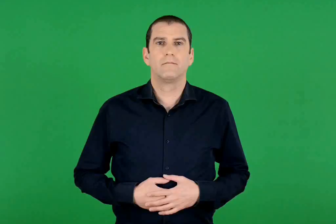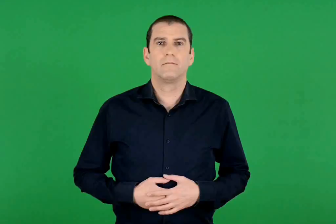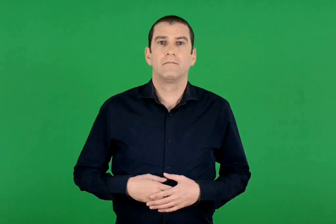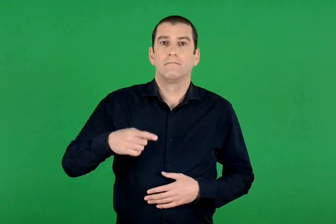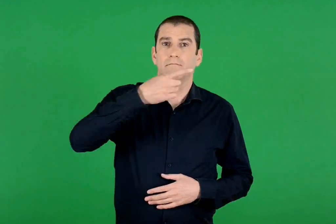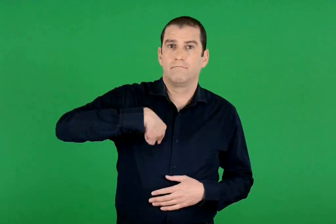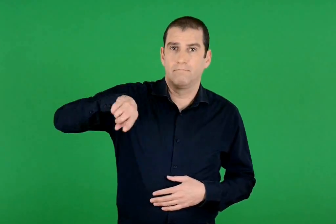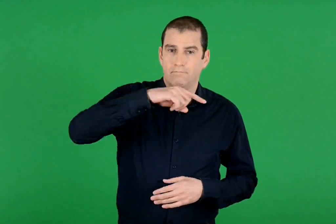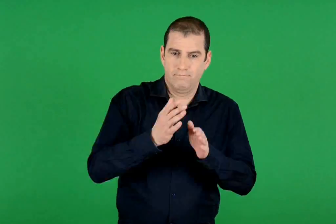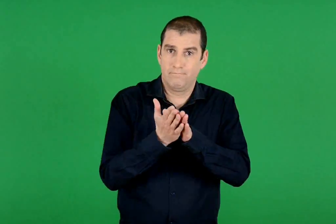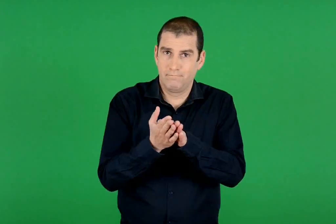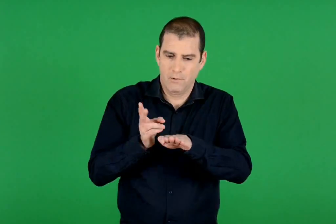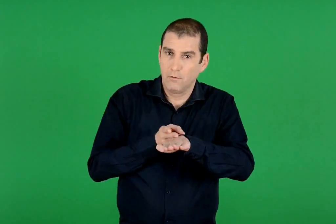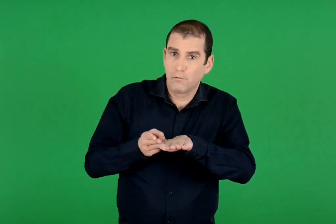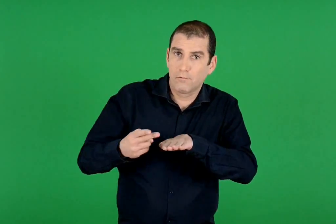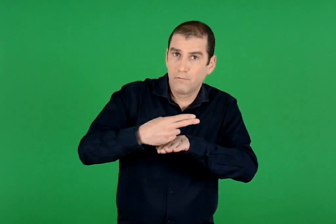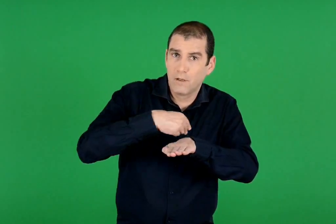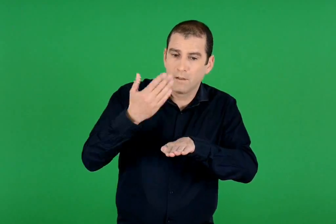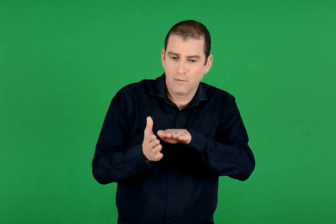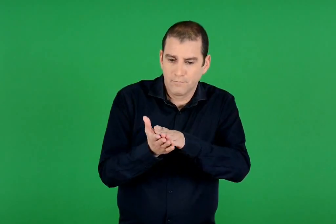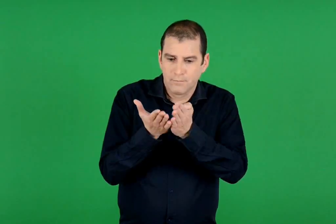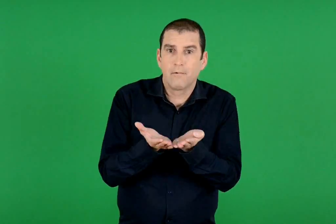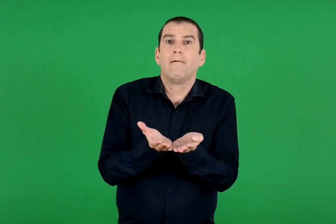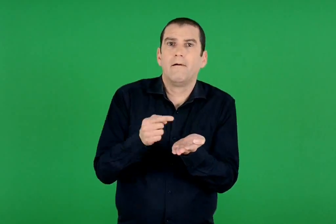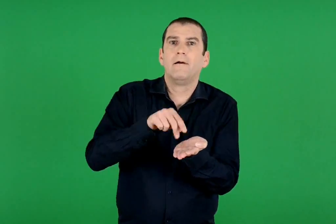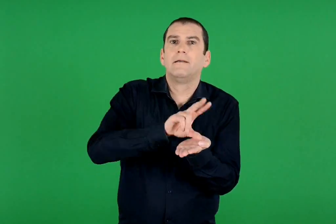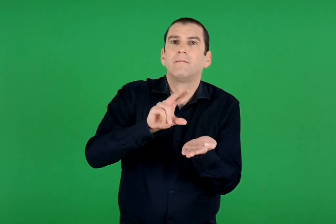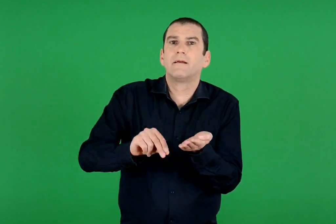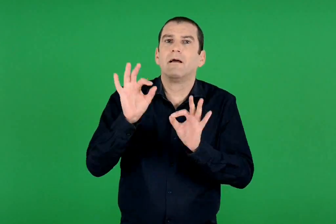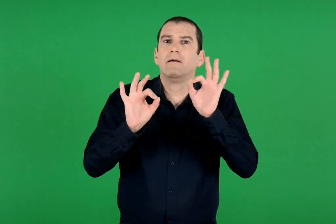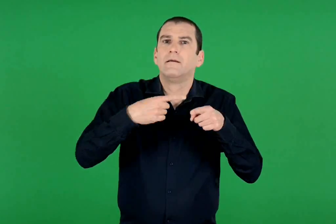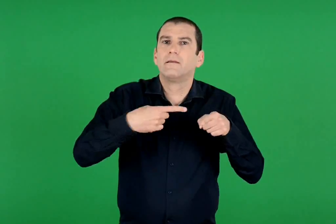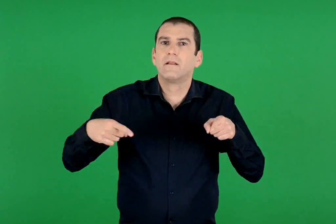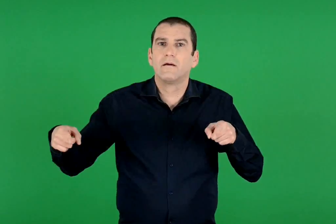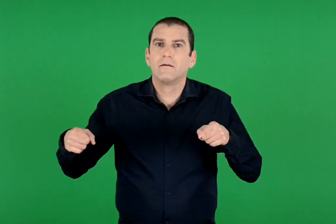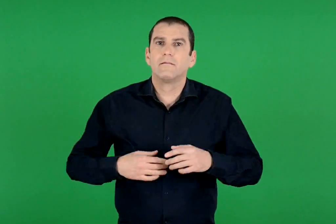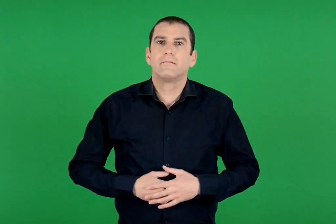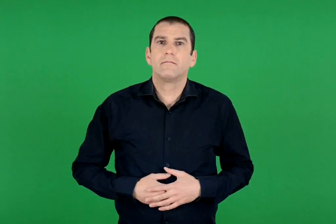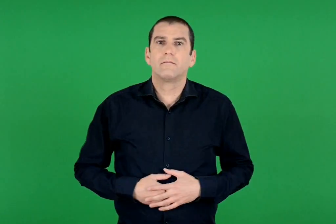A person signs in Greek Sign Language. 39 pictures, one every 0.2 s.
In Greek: κόβουμε και δημιουργούμε συμμετρικά σχήματα
